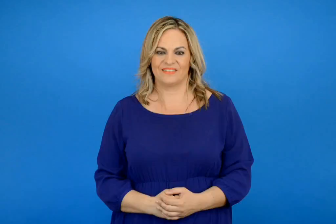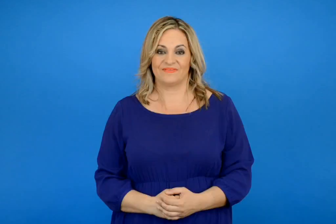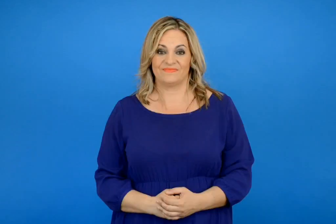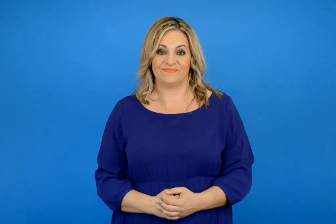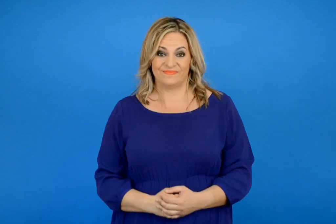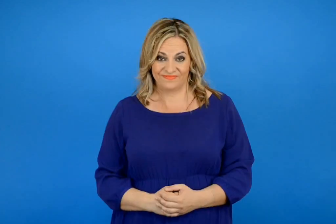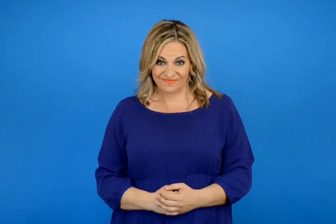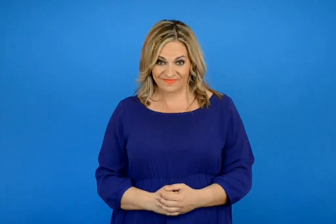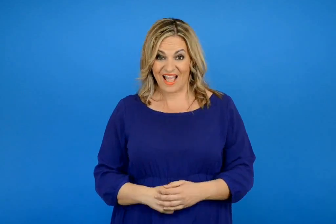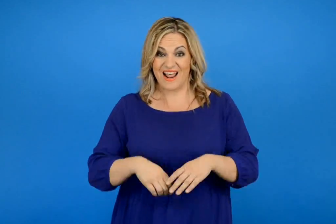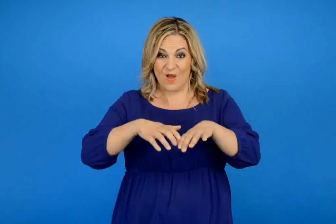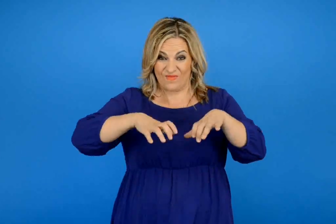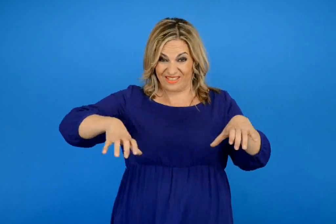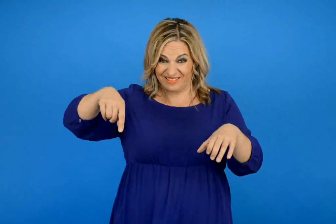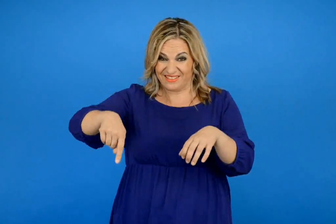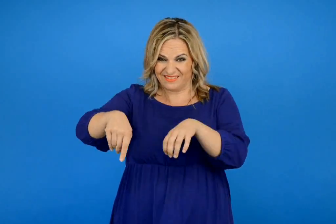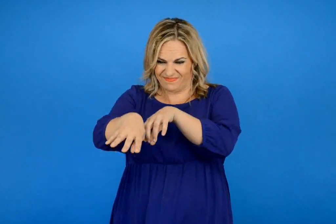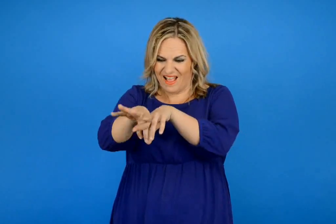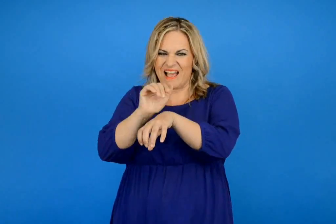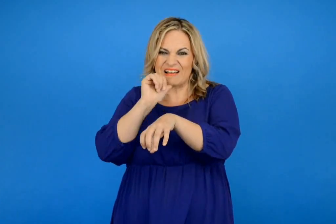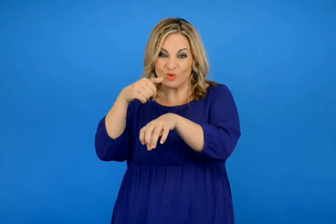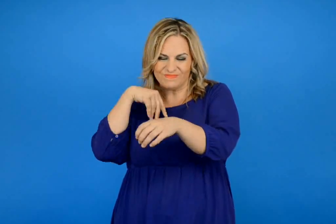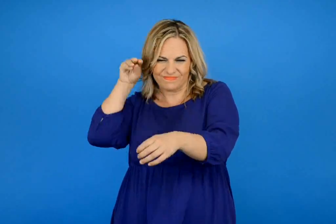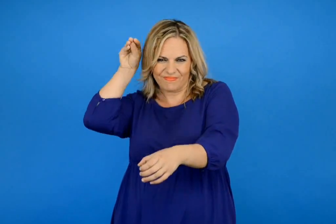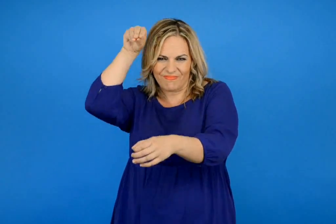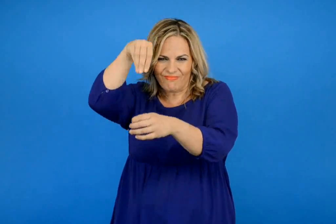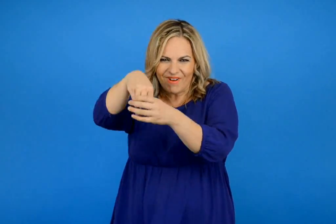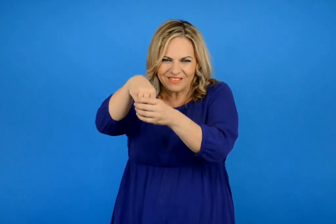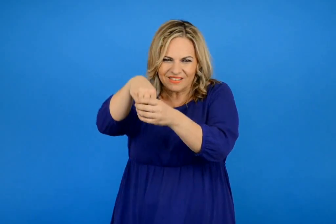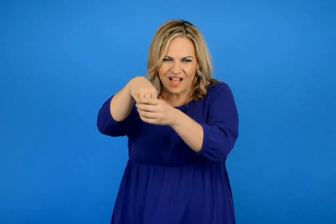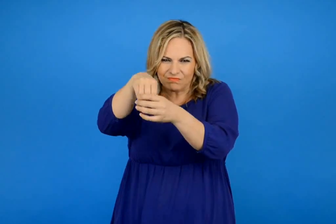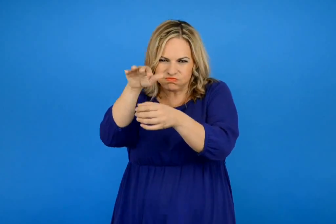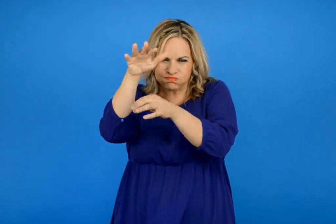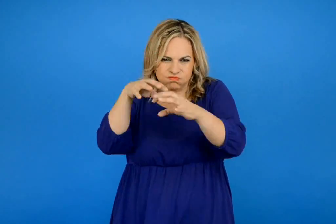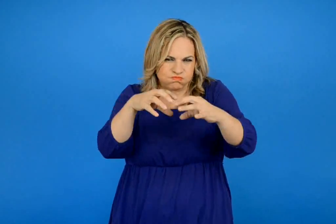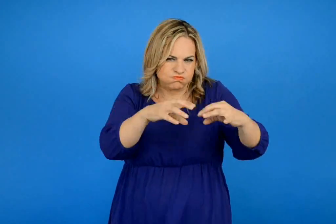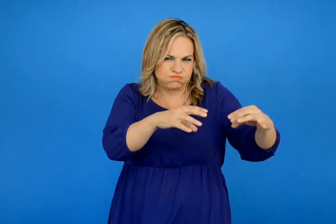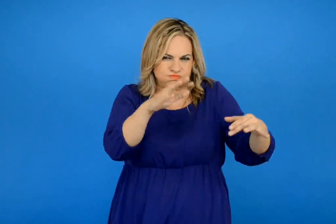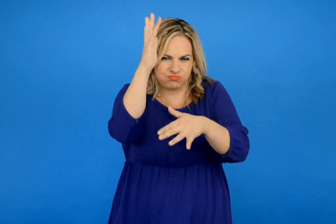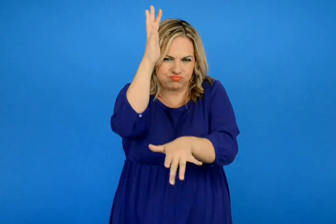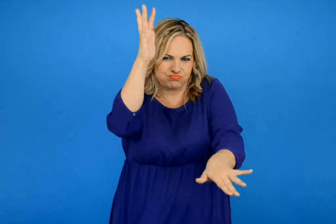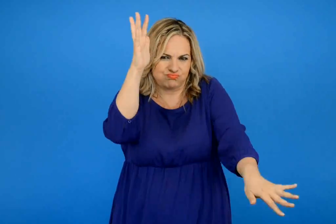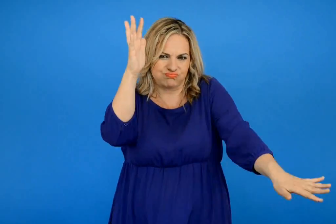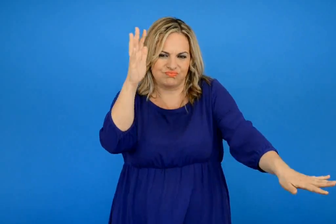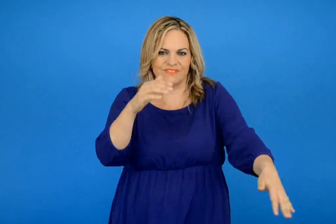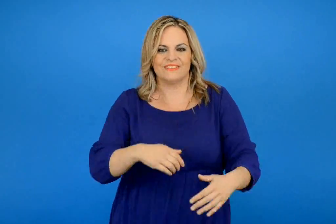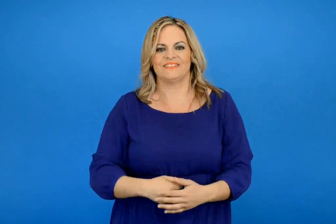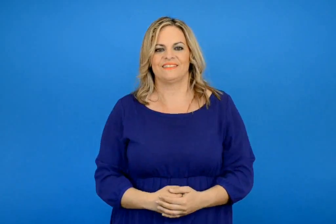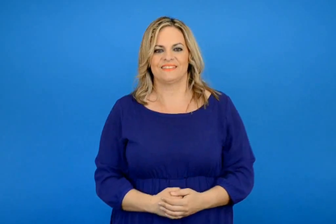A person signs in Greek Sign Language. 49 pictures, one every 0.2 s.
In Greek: κι εγώ μέσα στους αχινούς στις γούβες στα αρμυρίκια
